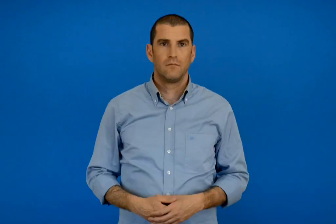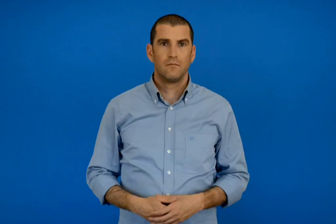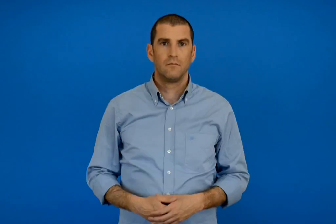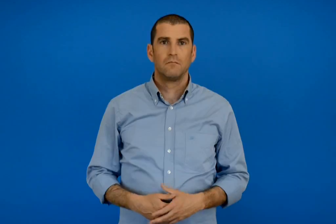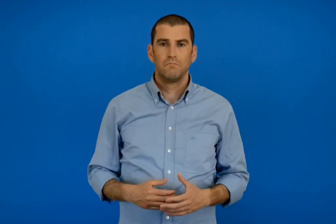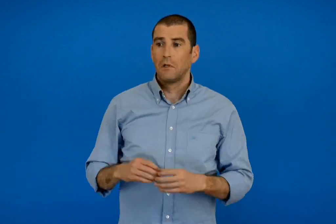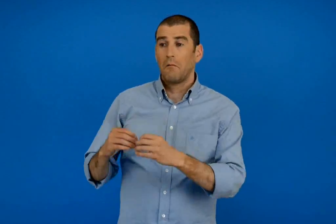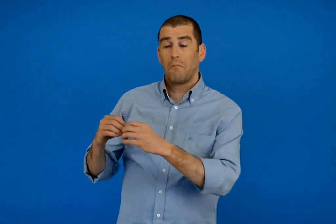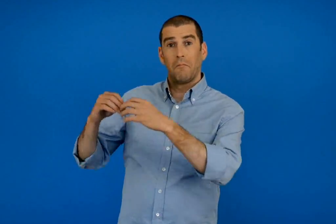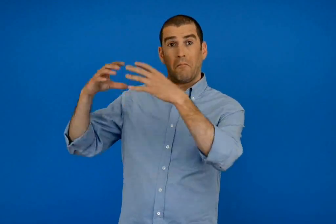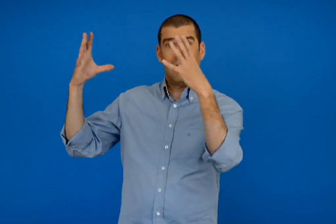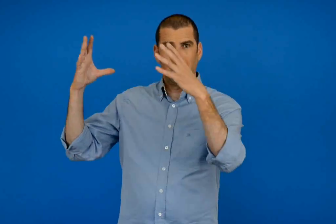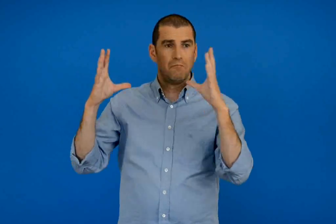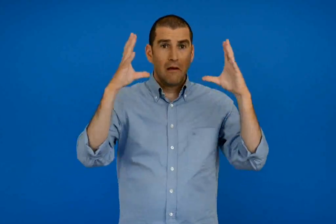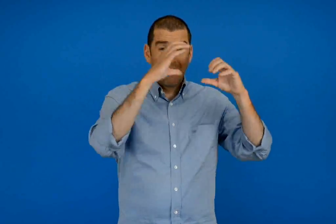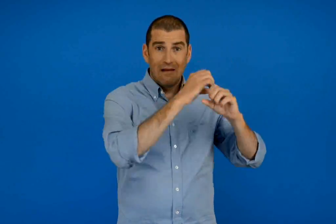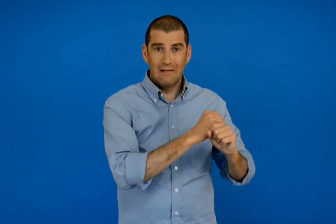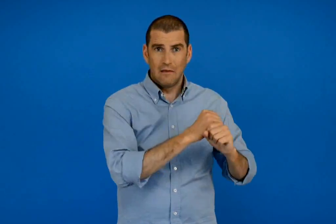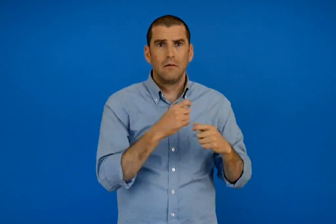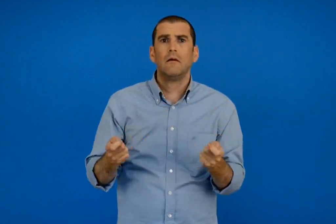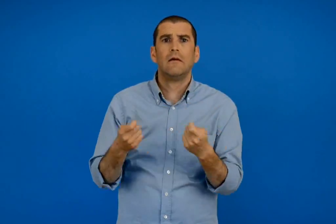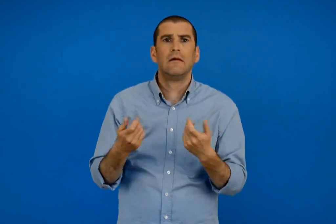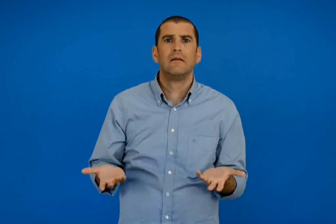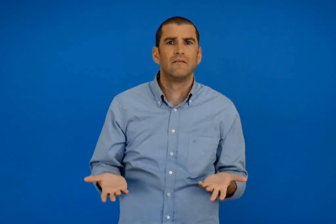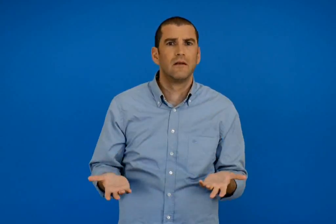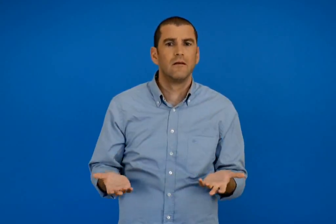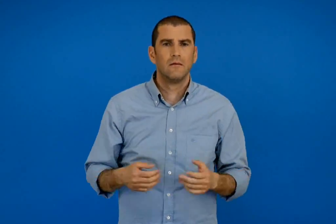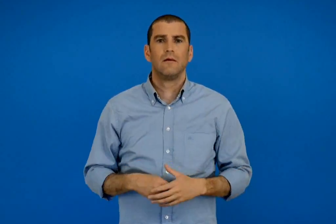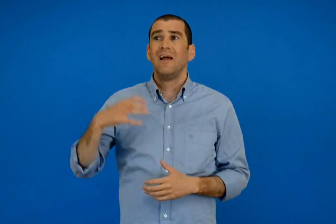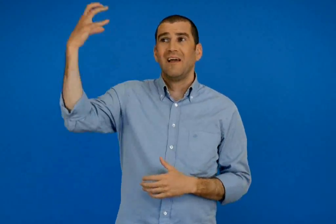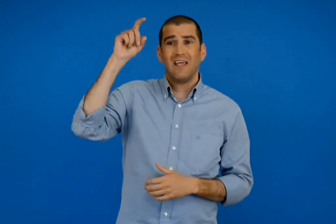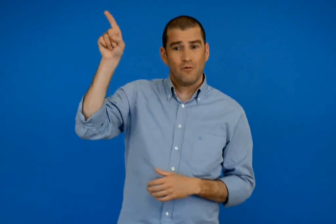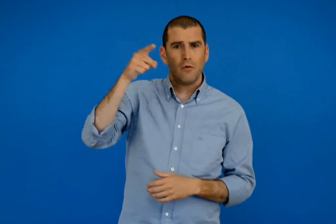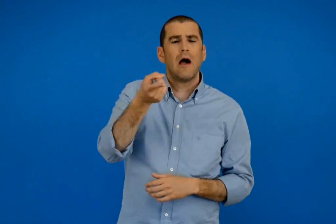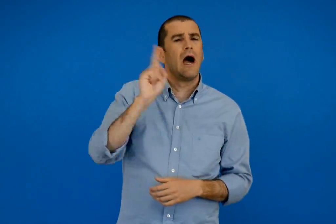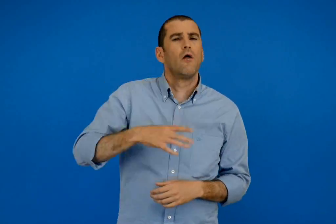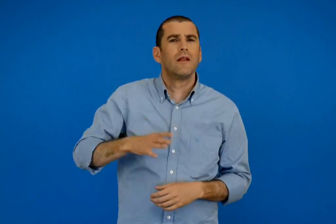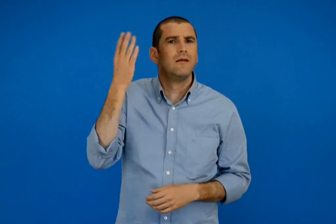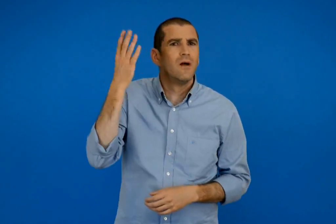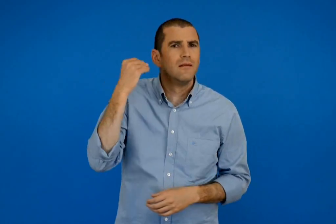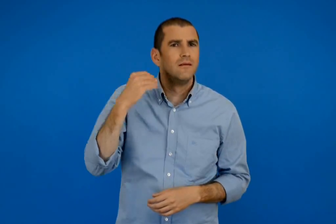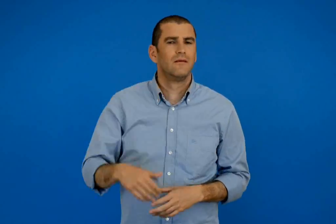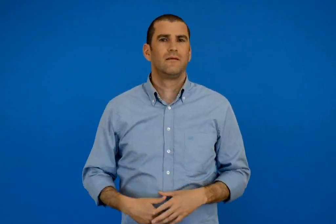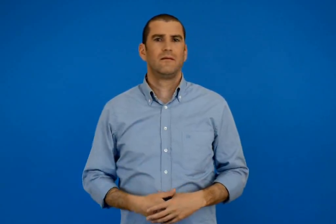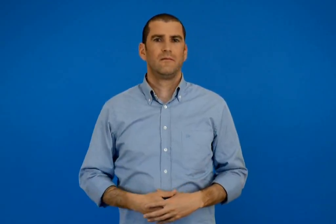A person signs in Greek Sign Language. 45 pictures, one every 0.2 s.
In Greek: τι συμβαίνει και έχουμε μέρα και νύχτα ; τι άλλο θα ήθελες να μάθεις για τον ήλιο ;
